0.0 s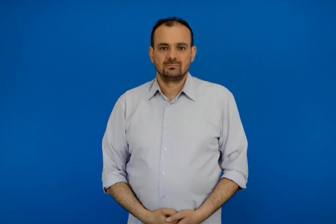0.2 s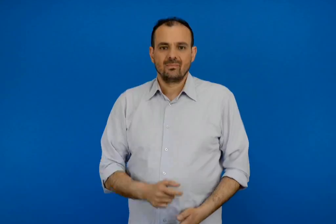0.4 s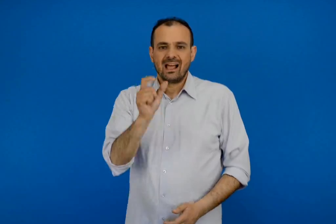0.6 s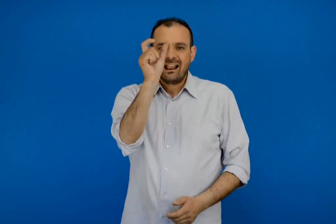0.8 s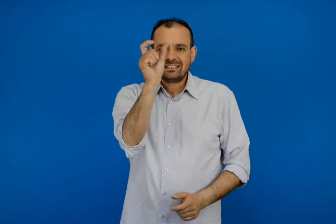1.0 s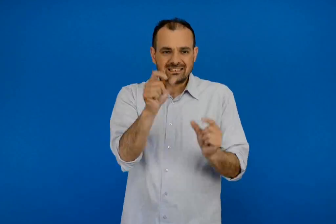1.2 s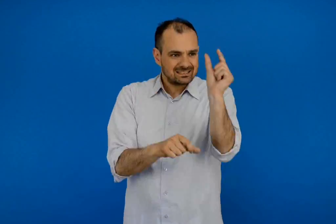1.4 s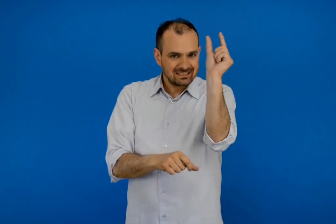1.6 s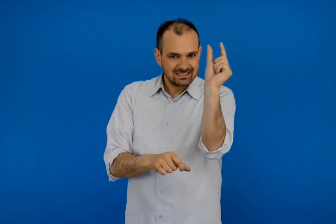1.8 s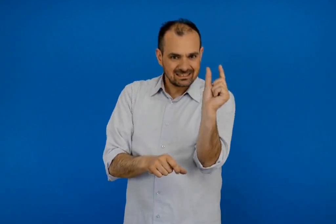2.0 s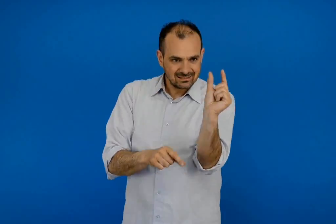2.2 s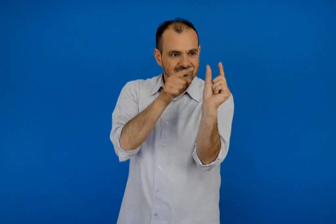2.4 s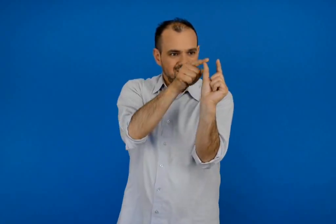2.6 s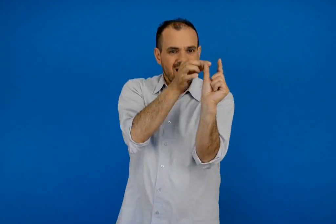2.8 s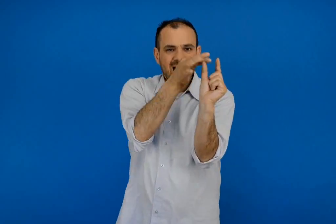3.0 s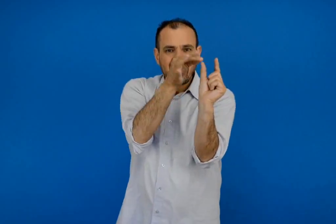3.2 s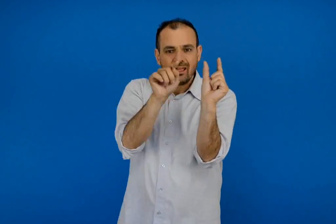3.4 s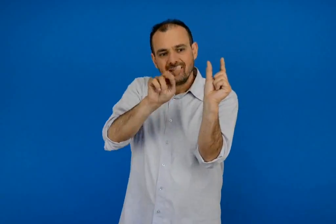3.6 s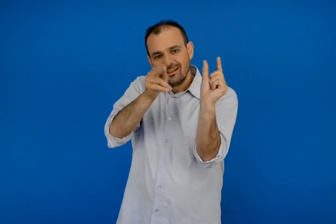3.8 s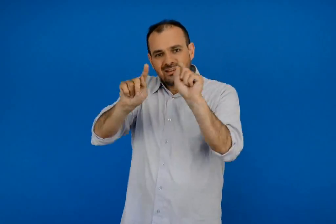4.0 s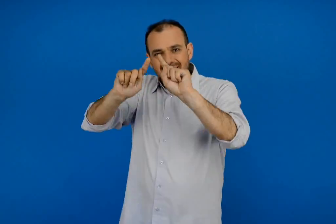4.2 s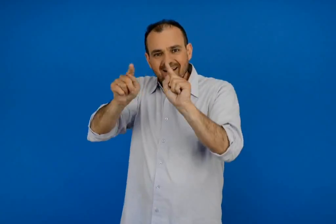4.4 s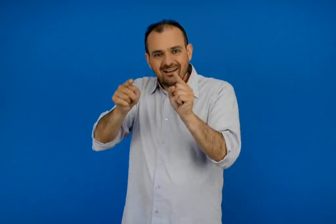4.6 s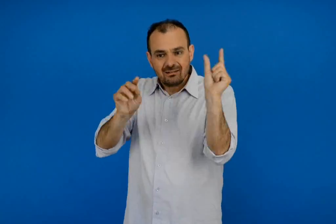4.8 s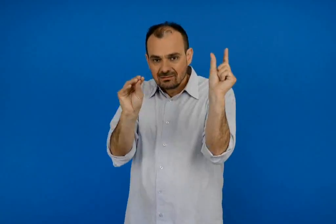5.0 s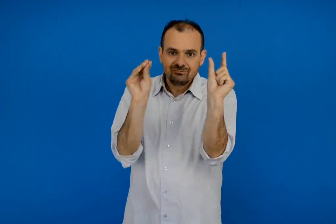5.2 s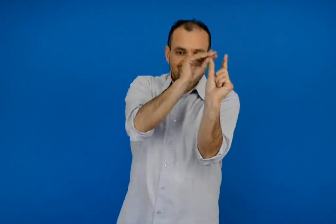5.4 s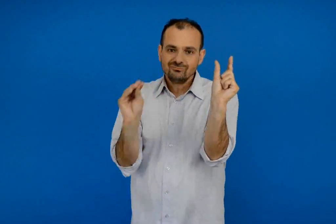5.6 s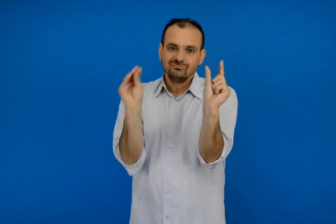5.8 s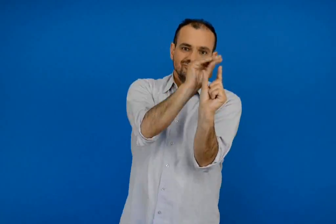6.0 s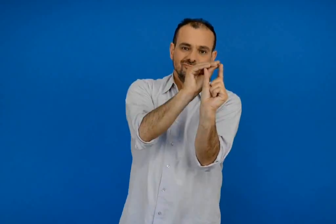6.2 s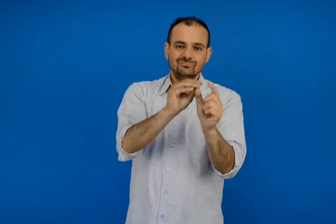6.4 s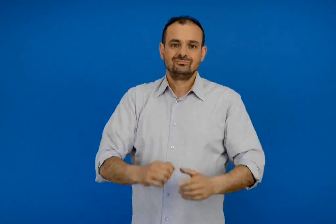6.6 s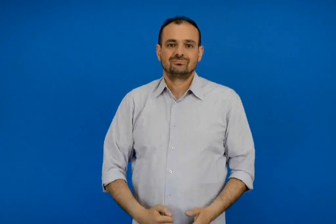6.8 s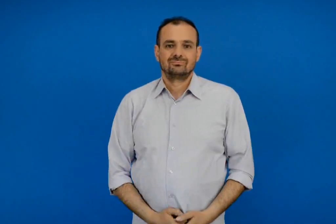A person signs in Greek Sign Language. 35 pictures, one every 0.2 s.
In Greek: συμπλήρωσε τα κενά με τις λέξεις της παρένθεσης
